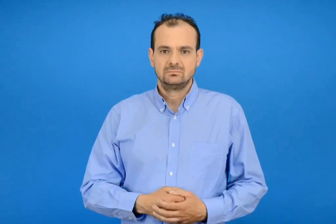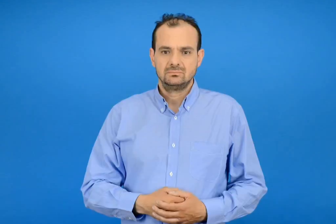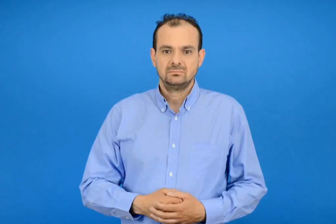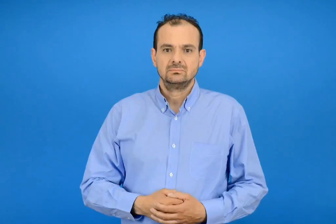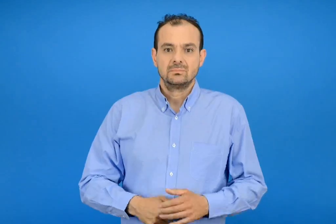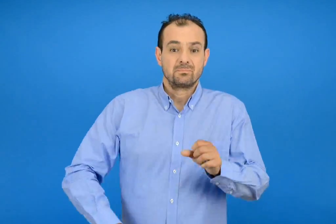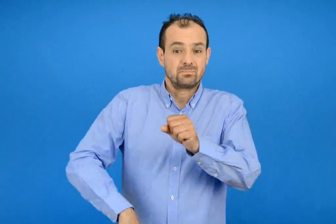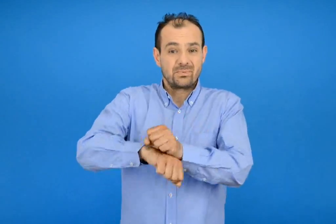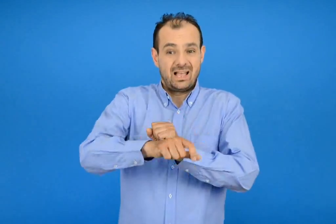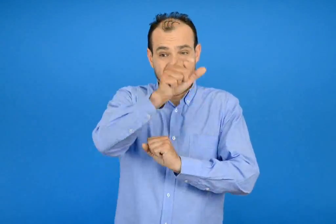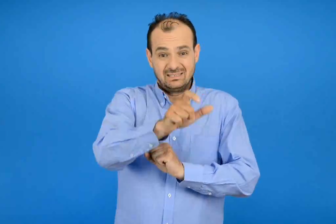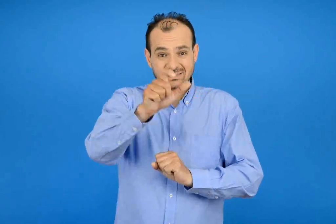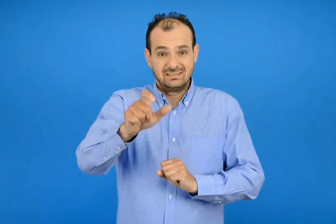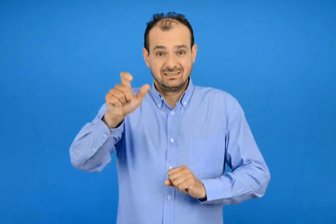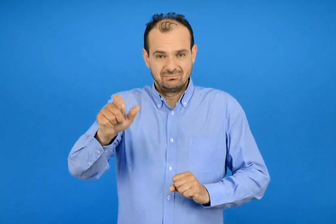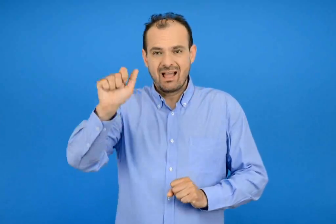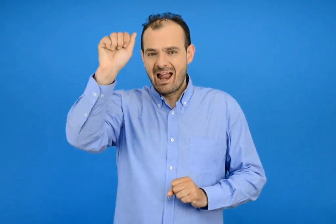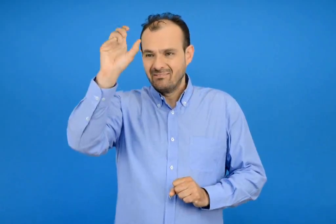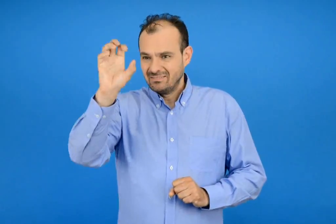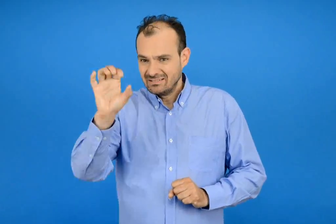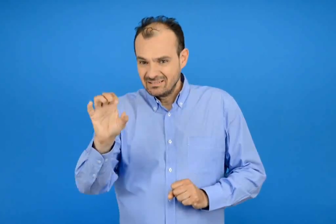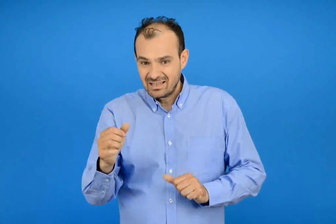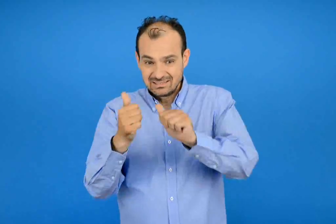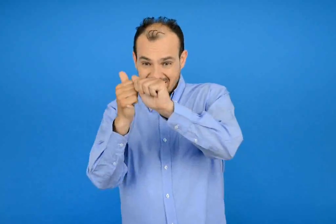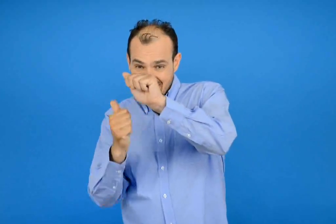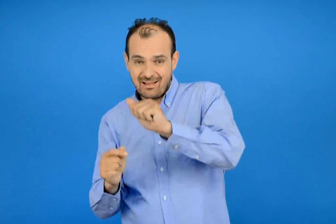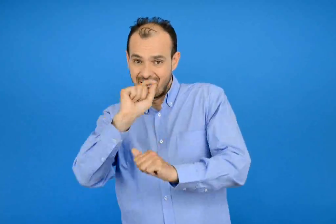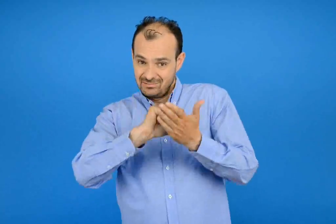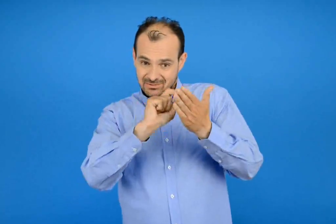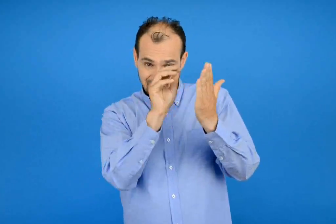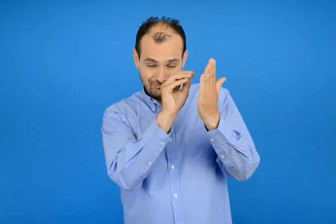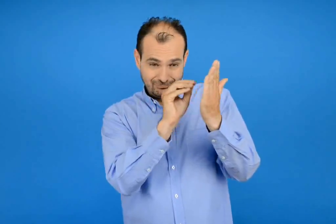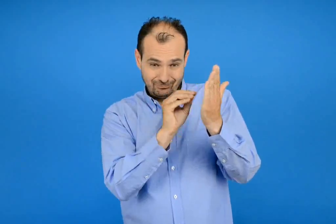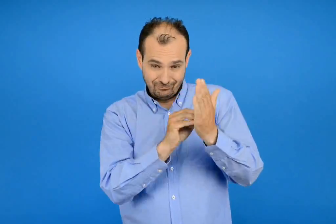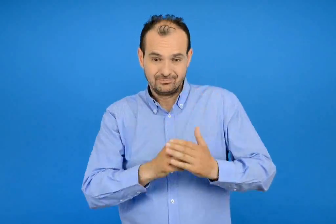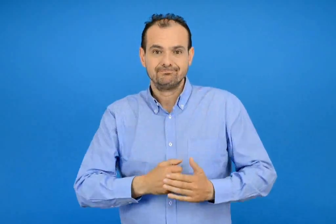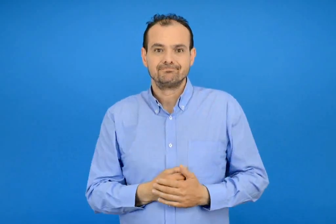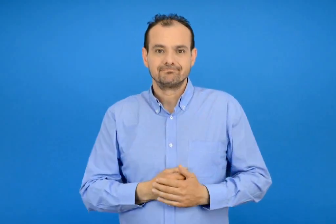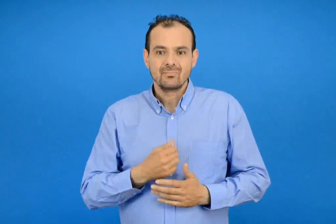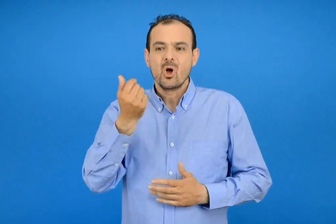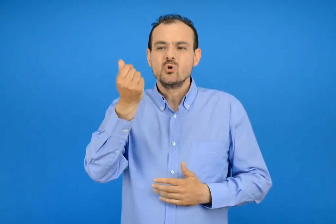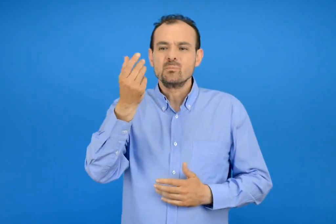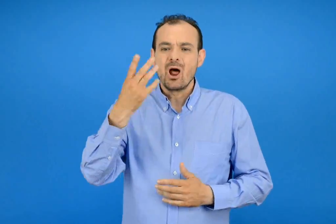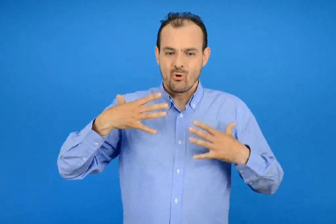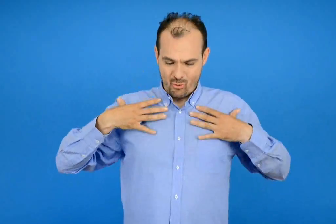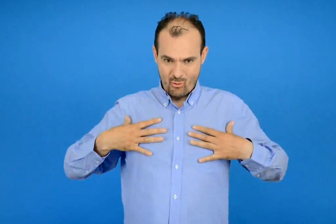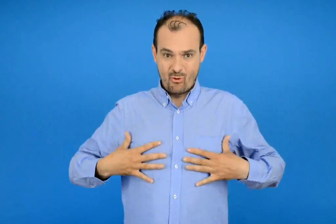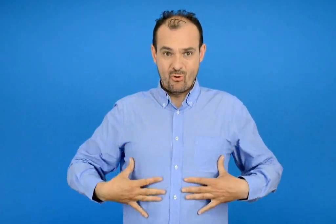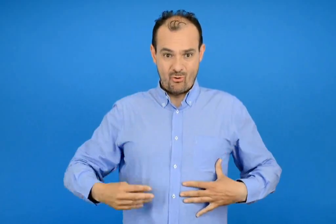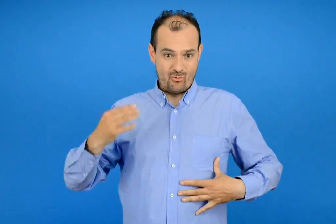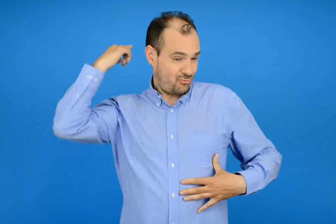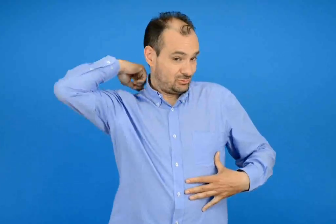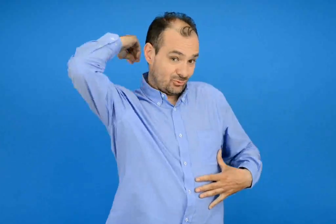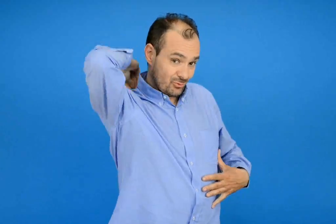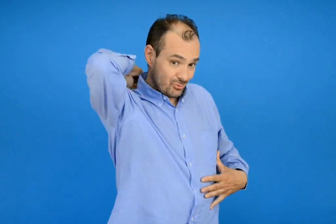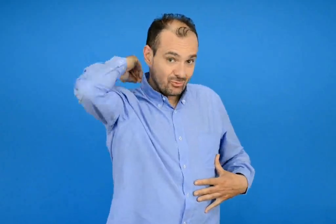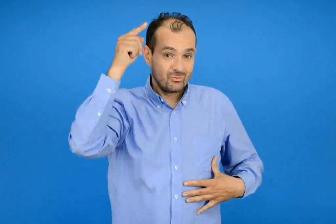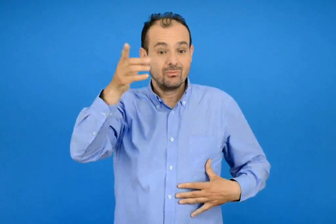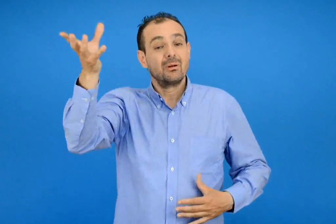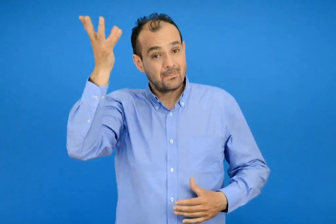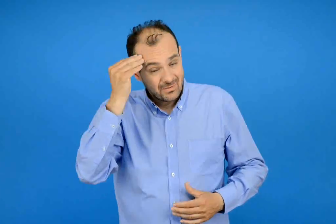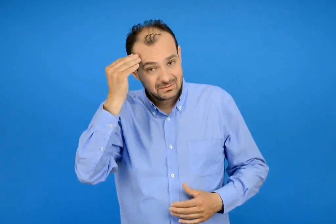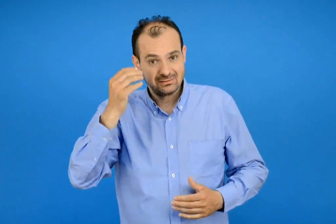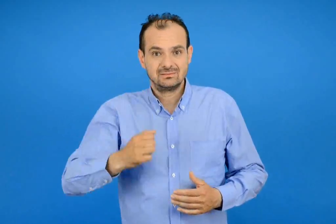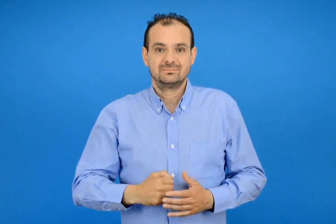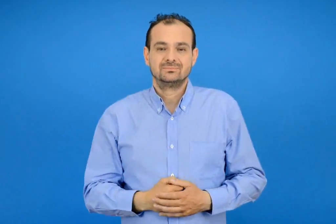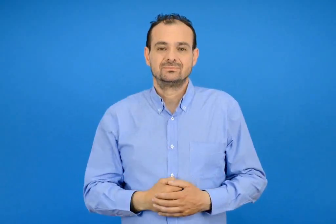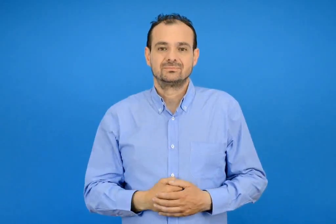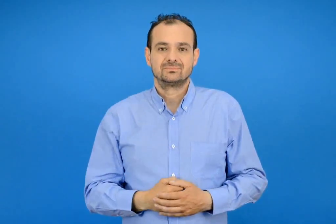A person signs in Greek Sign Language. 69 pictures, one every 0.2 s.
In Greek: γράψε τους παίχτες σε αλφαβητική σειρά θα μάθεις το νούμερο της φανέλας τους
